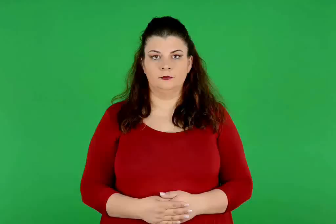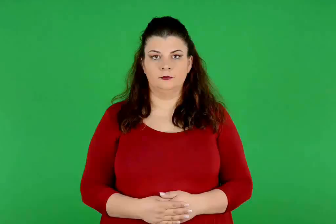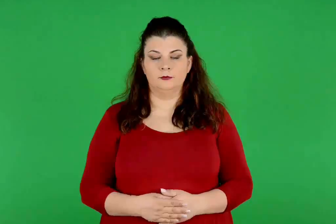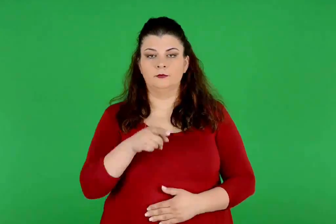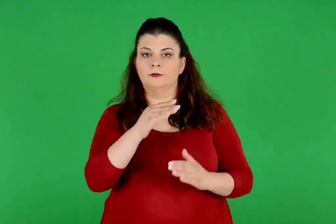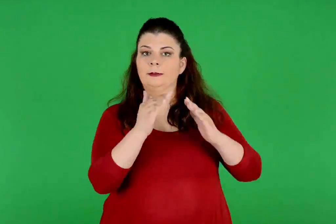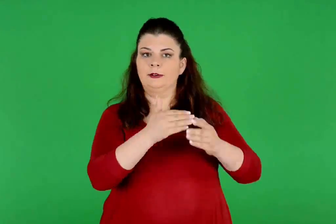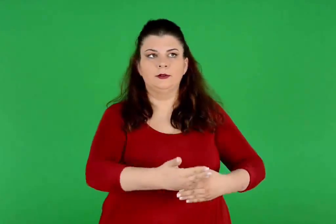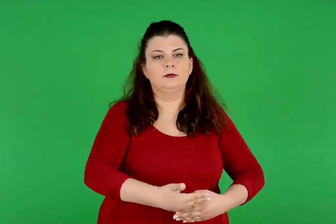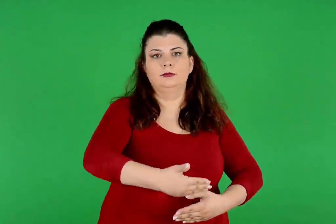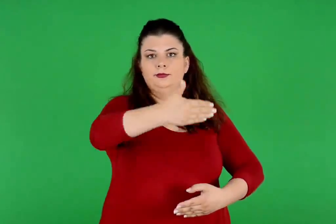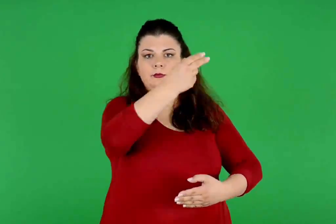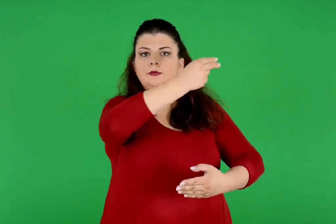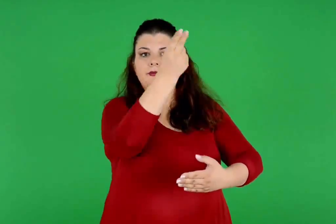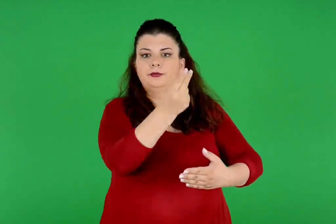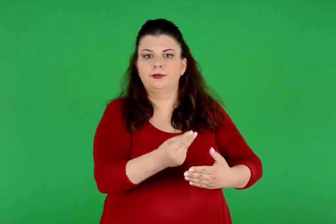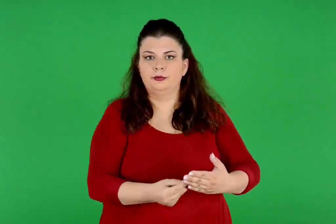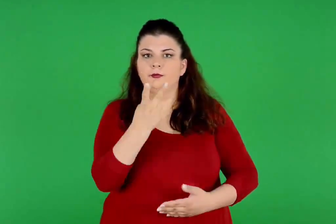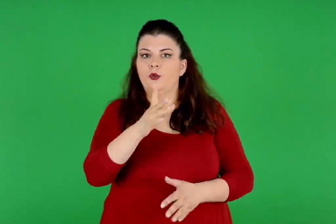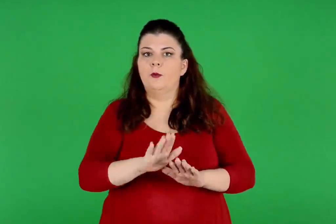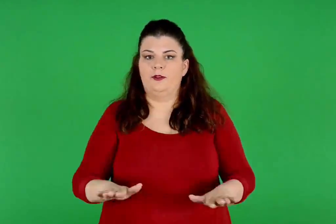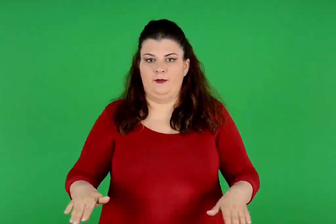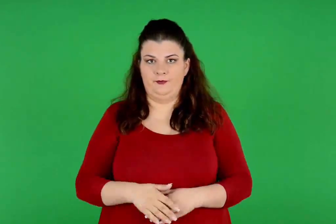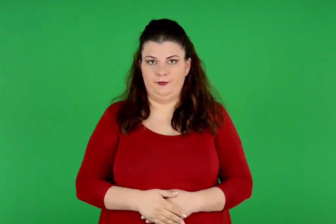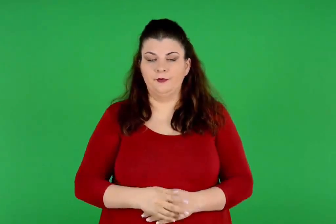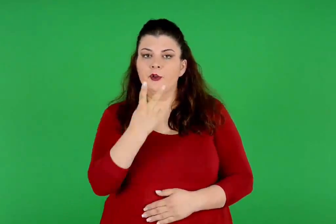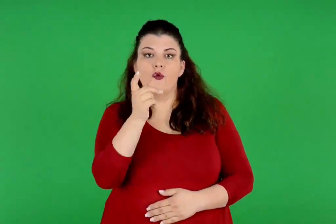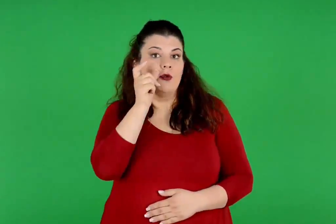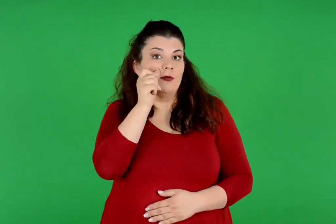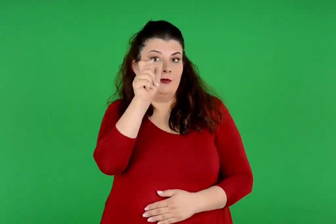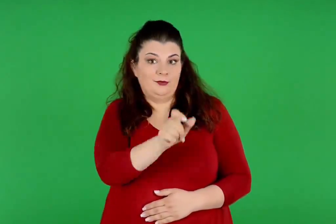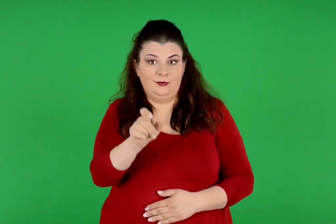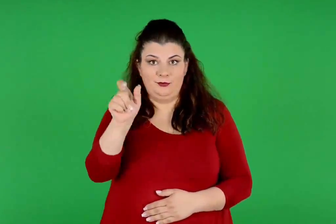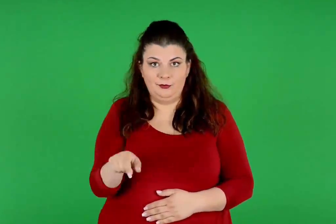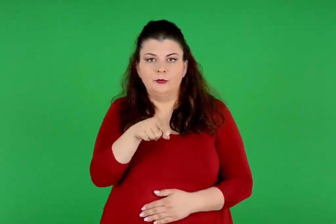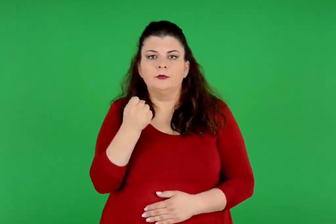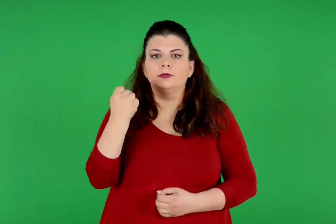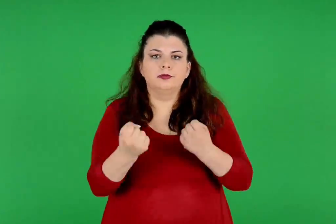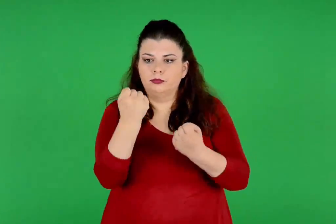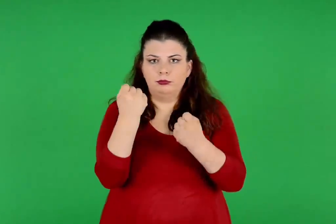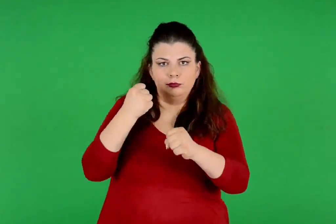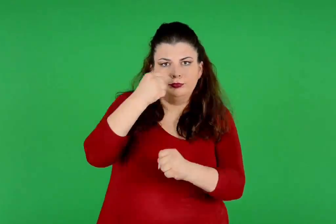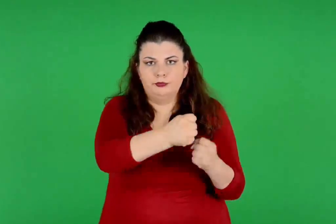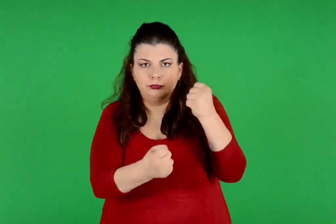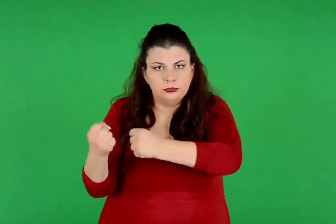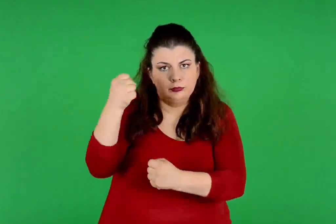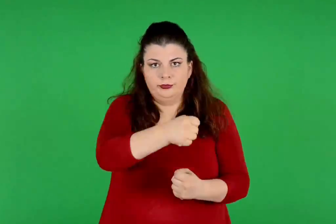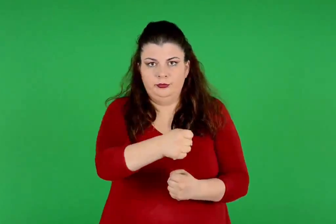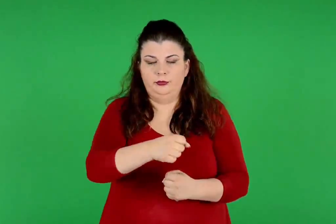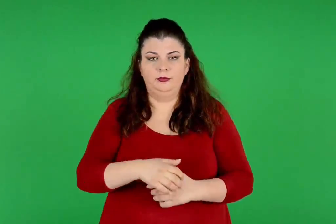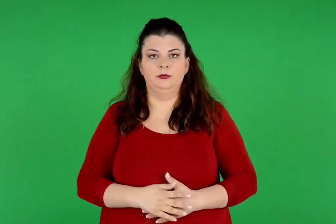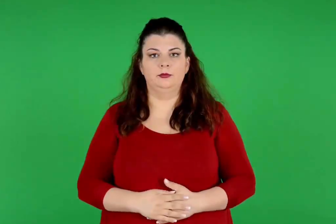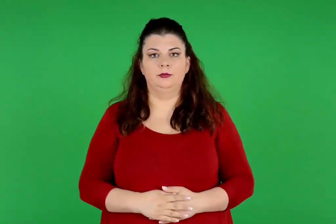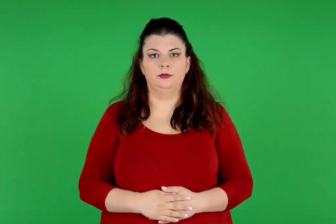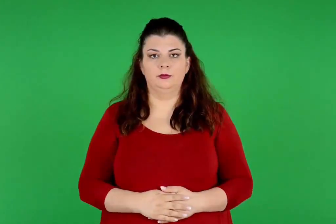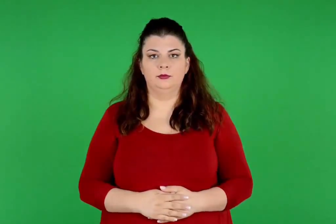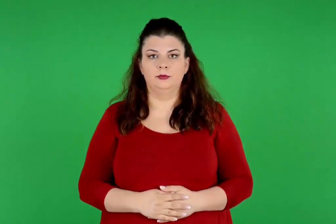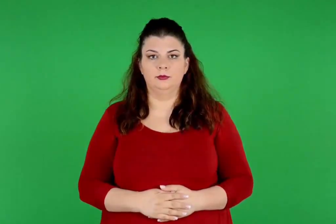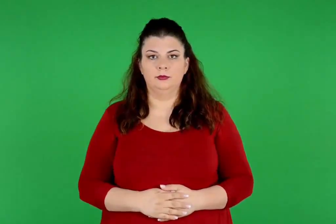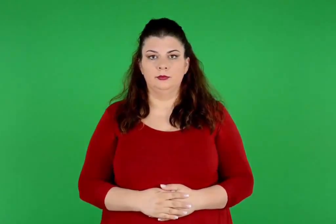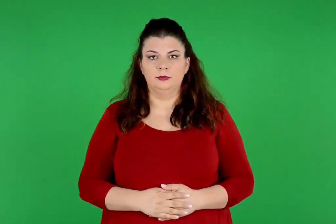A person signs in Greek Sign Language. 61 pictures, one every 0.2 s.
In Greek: στον τοίχο του σπιτιού ήταν ζωγραφισμένα δυο παιδιά. δυο αγόρια που πάλευαν με τις γροθιές σφιγμένες
